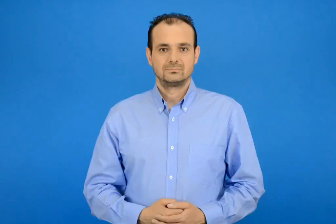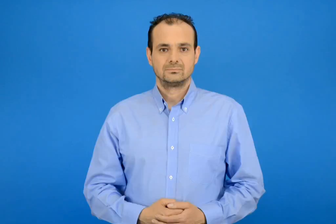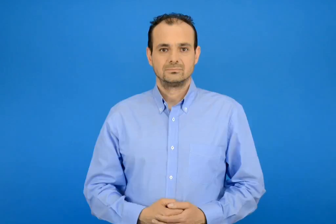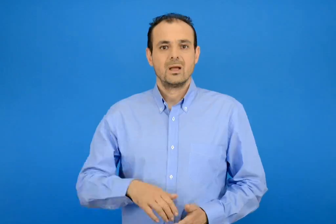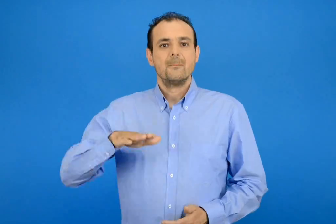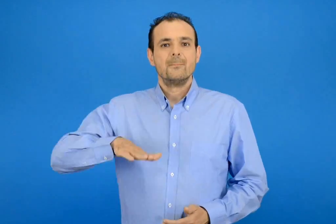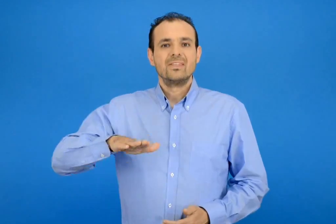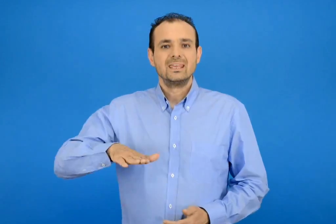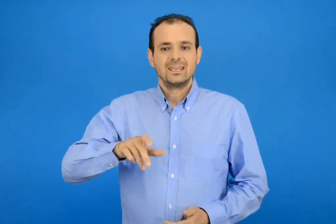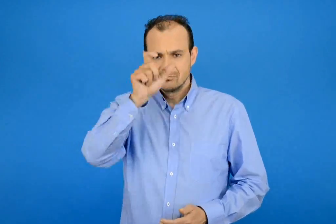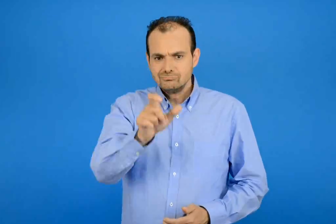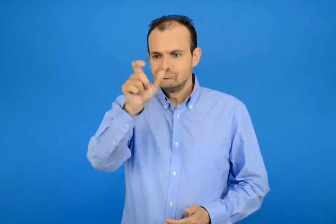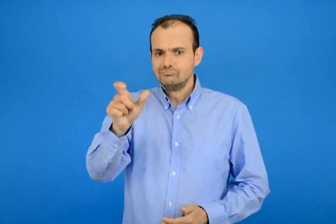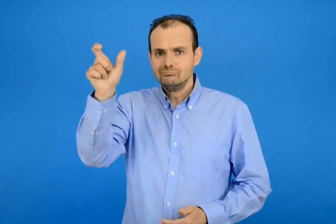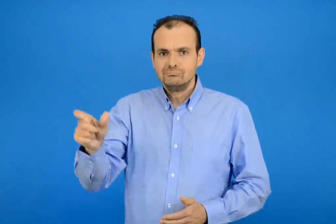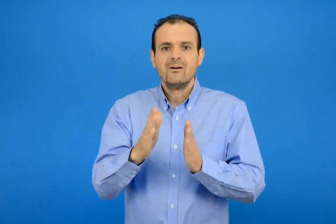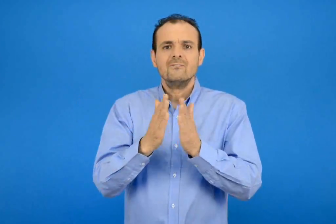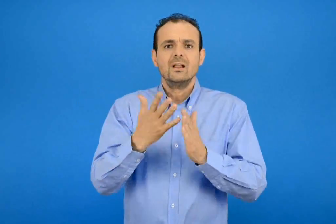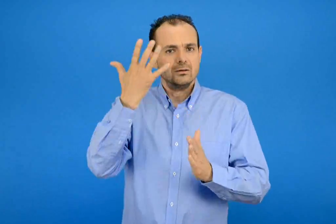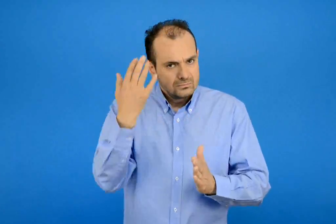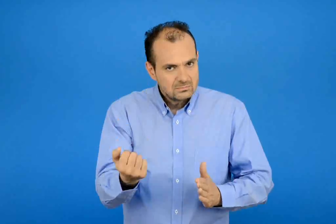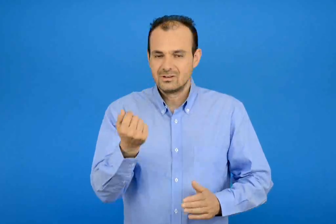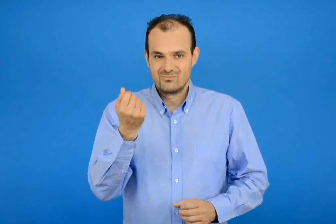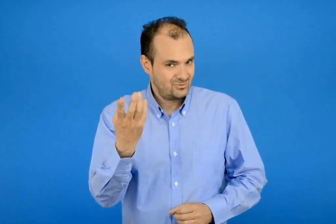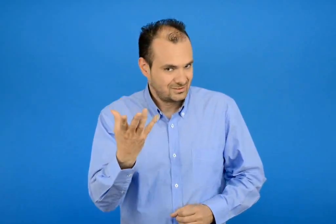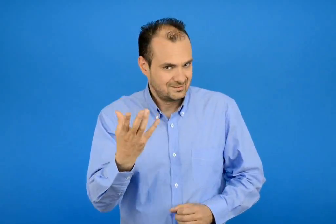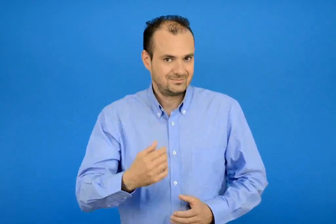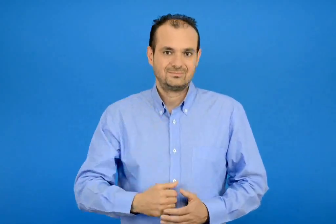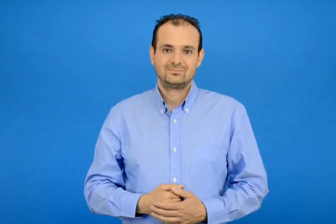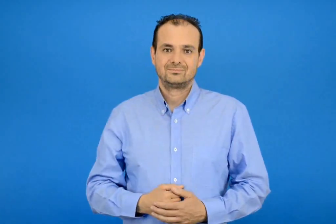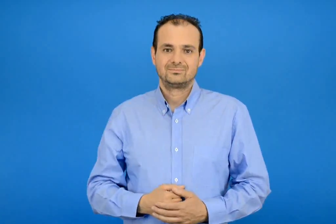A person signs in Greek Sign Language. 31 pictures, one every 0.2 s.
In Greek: πόσα βιβλία έχει κάθε παιδί ;
